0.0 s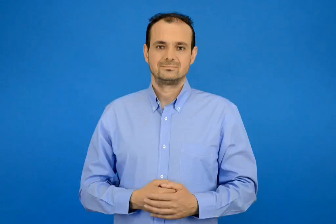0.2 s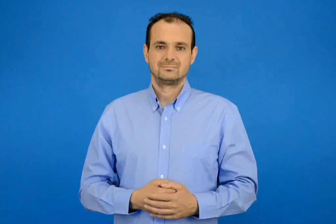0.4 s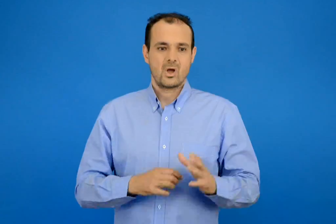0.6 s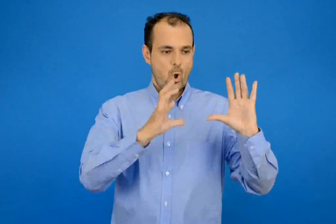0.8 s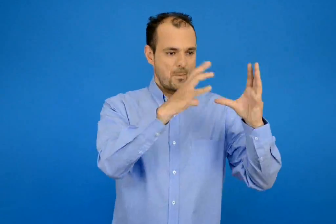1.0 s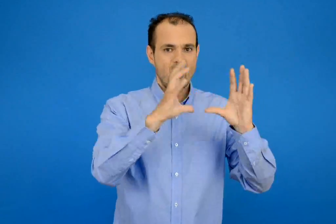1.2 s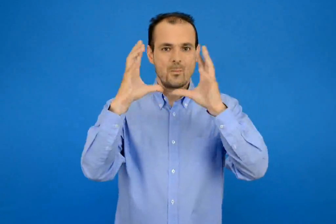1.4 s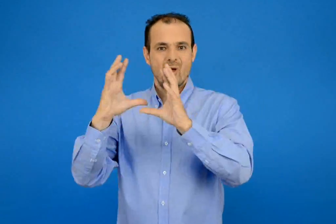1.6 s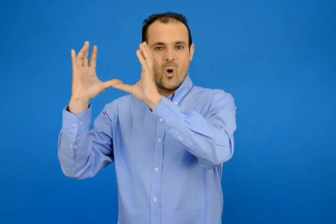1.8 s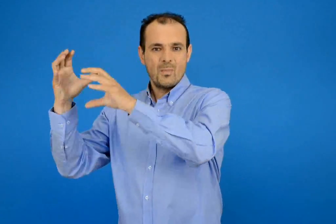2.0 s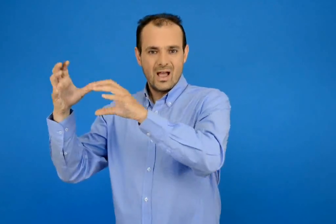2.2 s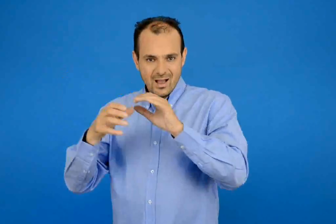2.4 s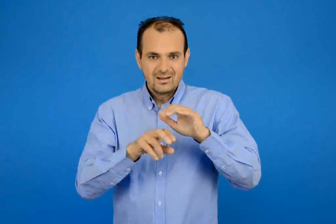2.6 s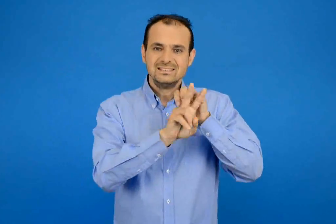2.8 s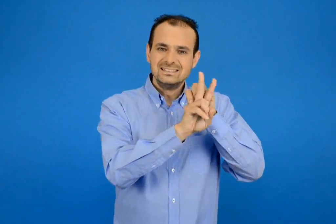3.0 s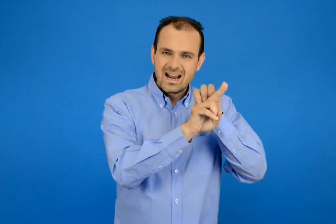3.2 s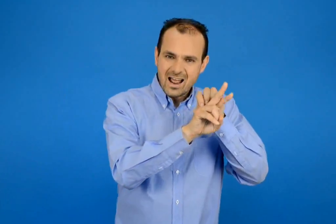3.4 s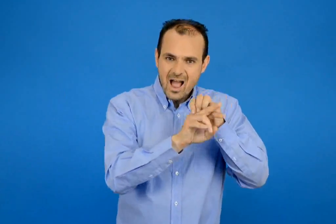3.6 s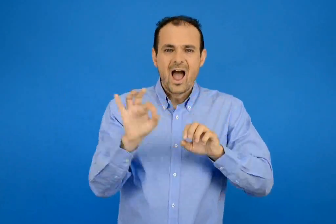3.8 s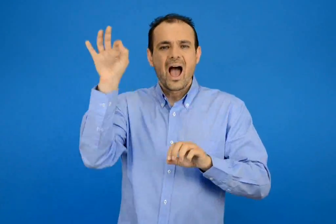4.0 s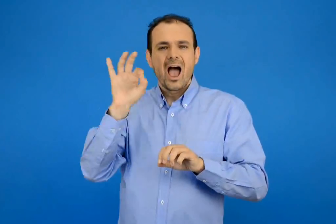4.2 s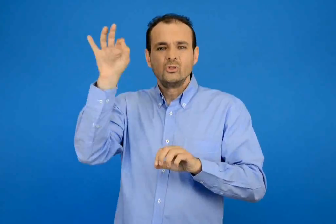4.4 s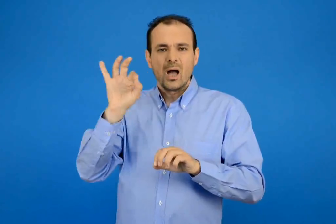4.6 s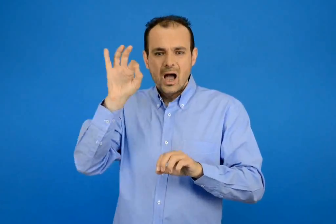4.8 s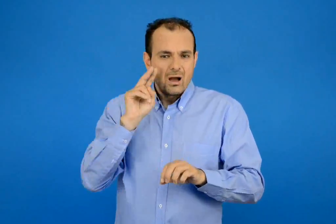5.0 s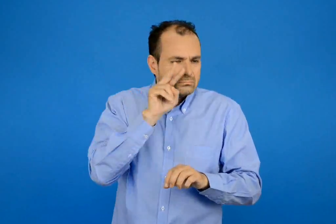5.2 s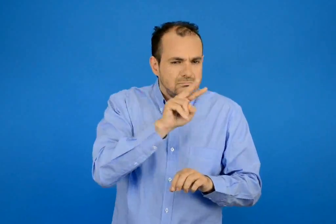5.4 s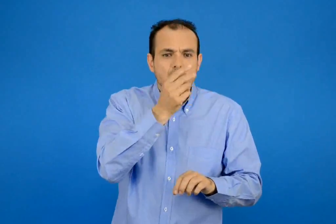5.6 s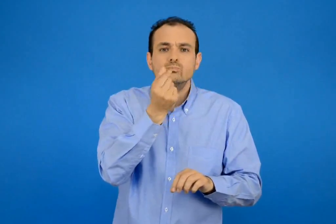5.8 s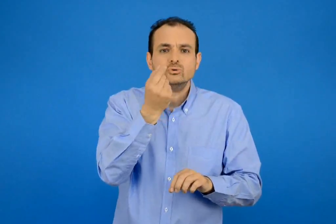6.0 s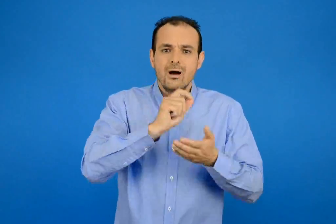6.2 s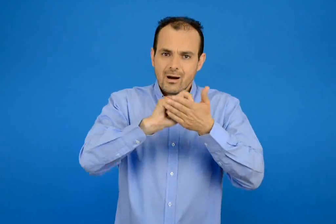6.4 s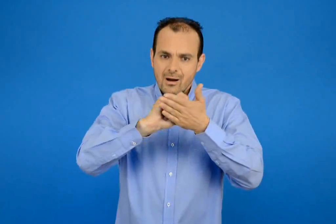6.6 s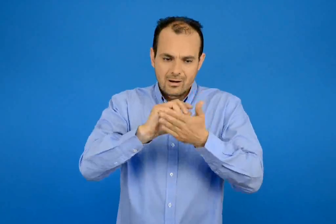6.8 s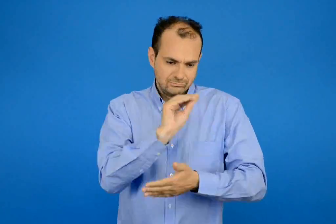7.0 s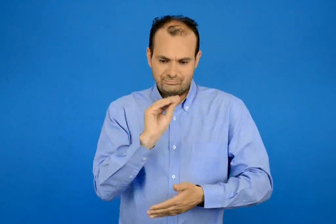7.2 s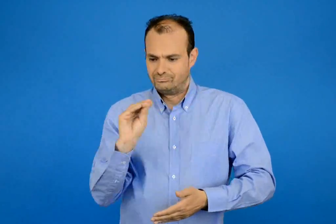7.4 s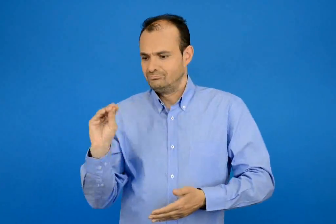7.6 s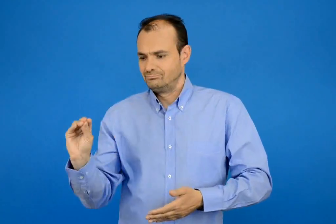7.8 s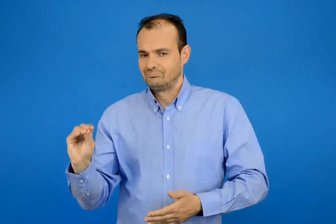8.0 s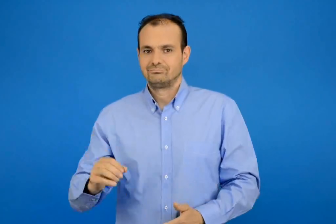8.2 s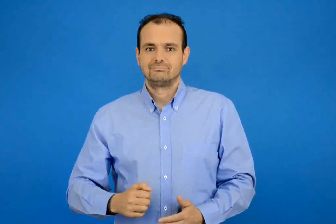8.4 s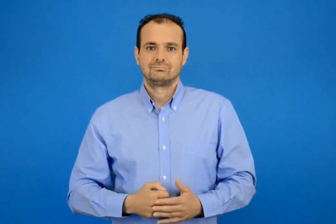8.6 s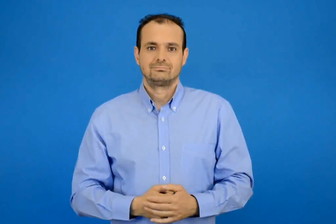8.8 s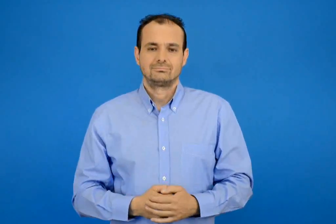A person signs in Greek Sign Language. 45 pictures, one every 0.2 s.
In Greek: βρίσκω και γραφώ πόσα έντομα και σαλιγκάρια είναι σε κάθε ομάδα
